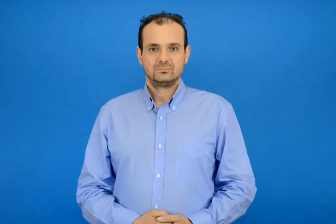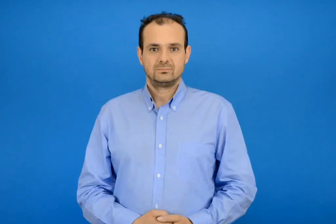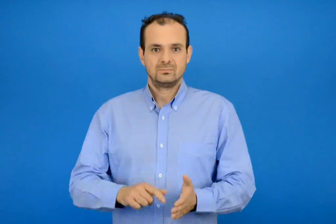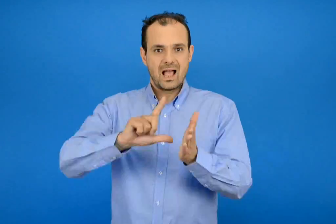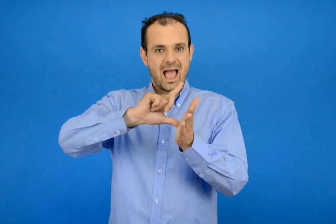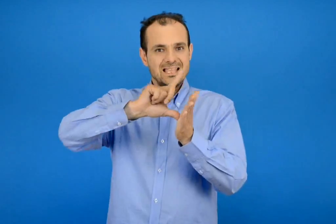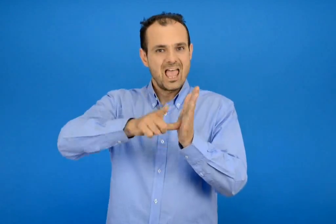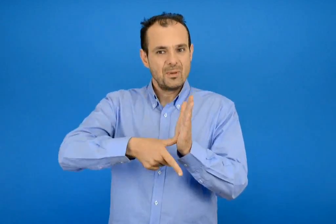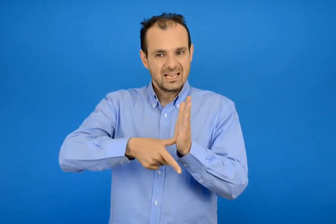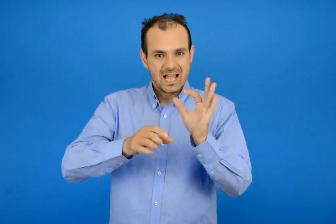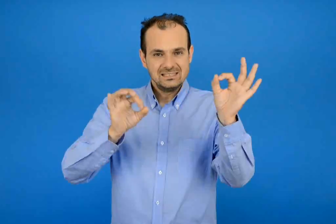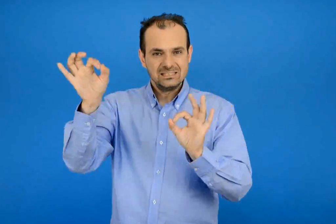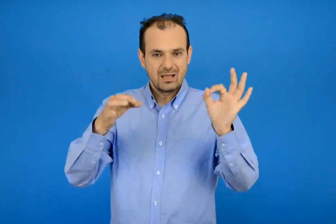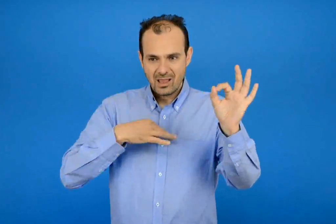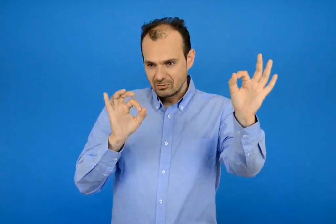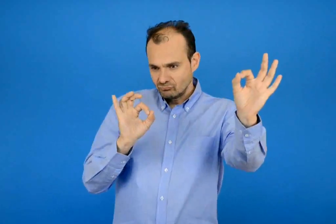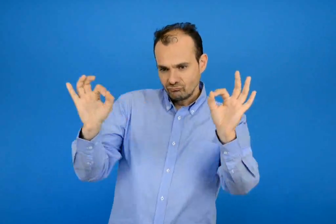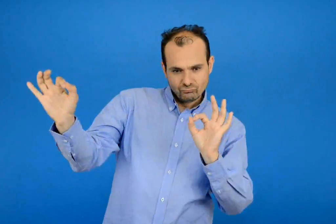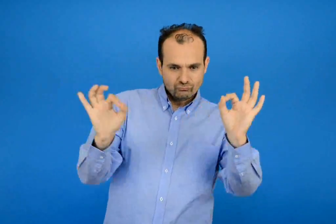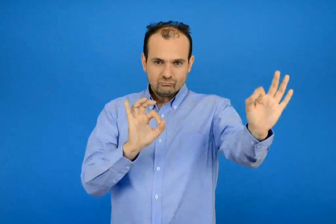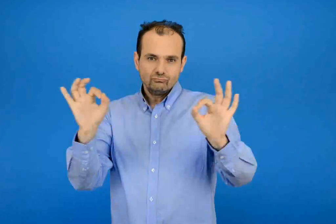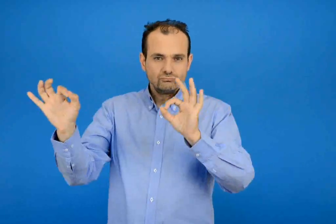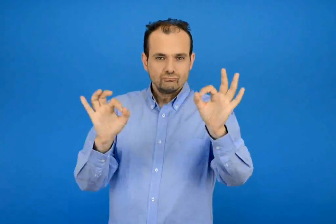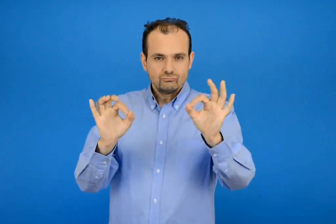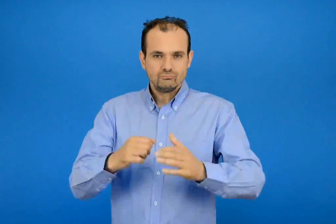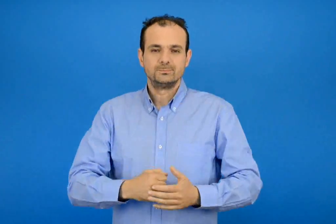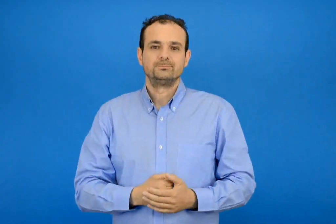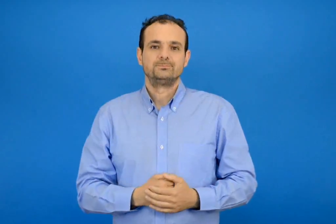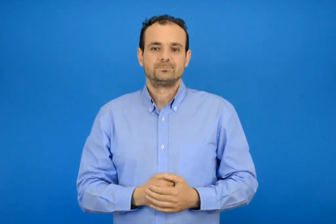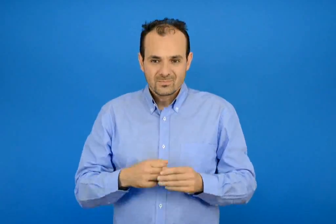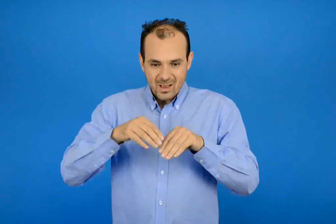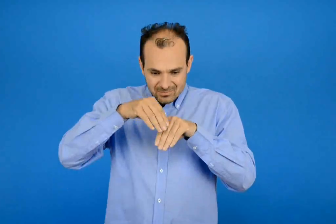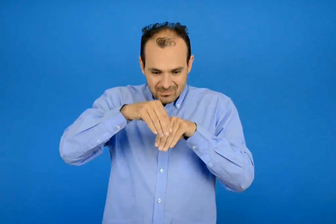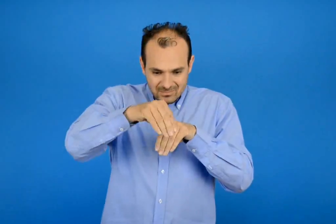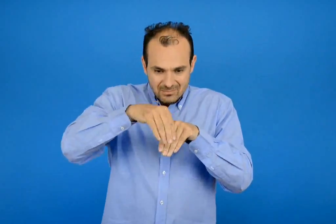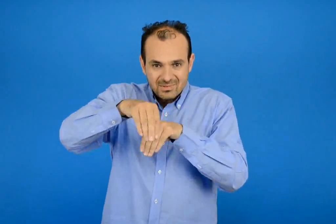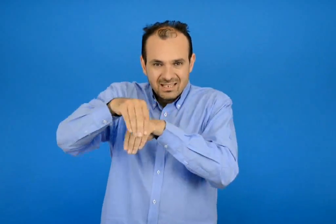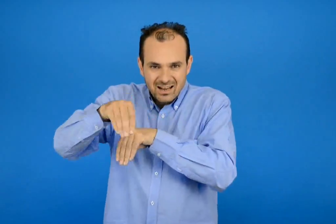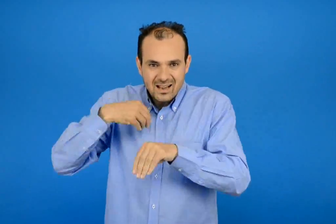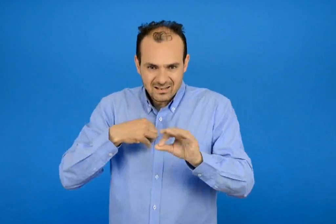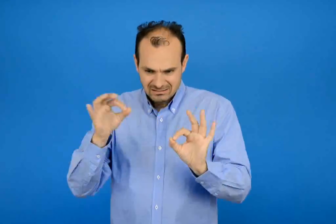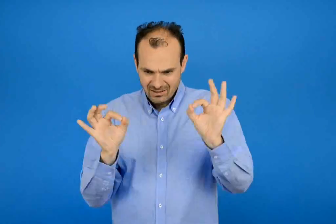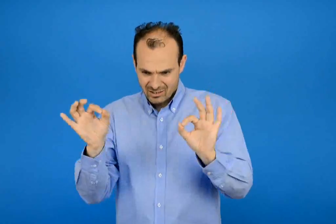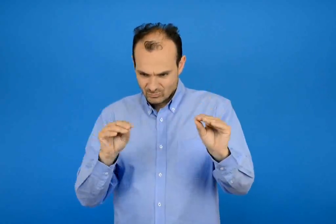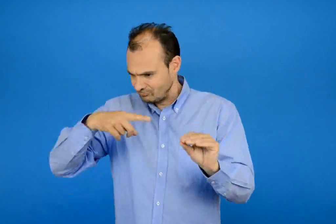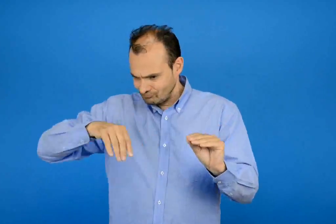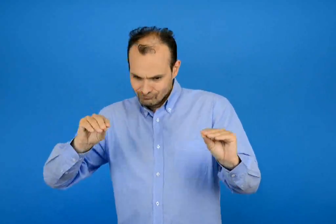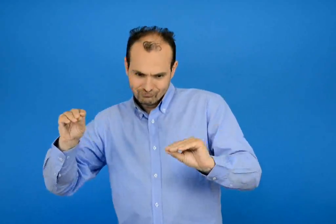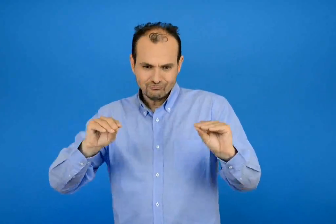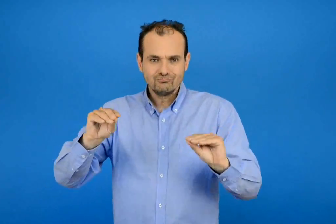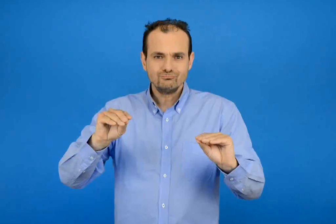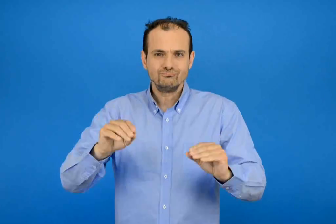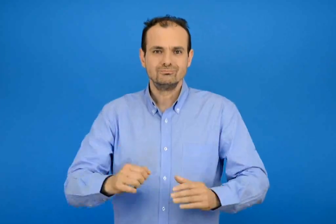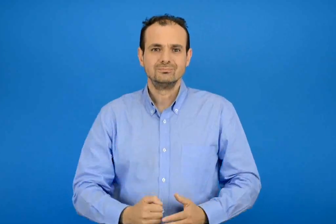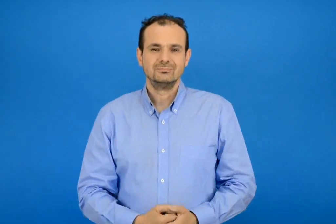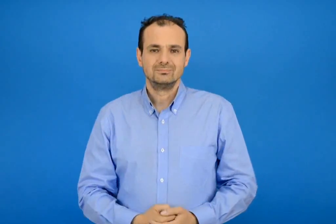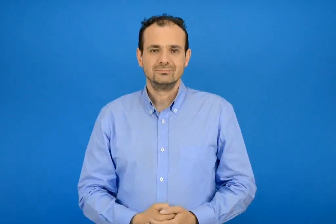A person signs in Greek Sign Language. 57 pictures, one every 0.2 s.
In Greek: φτιάχνω γεωμετρικά σχήματα σχεδιάζουμε παρτέρια
